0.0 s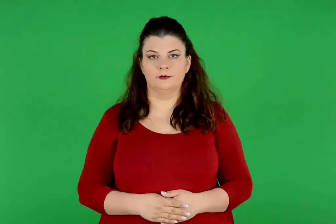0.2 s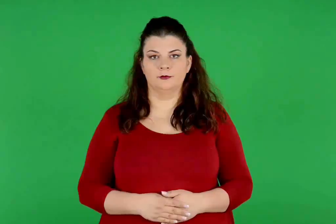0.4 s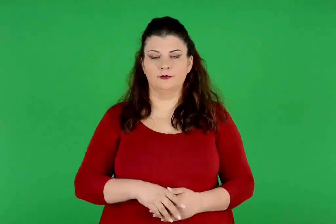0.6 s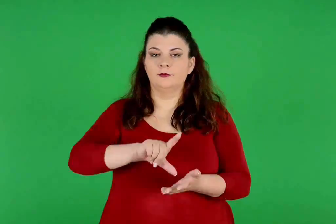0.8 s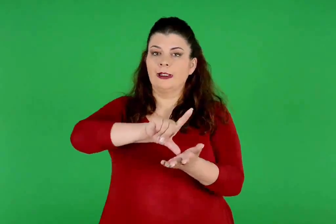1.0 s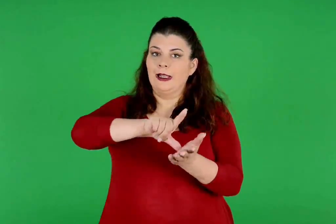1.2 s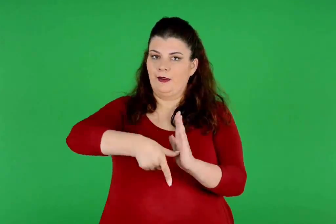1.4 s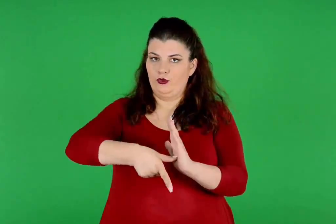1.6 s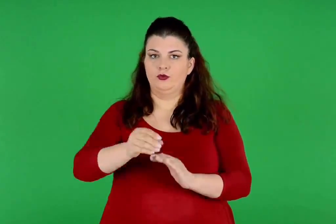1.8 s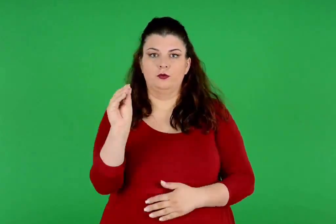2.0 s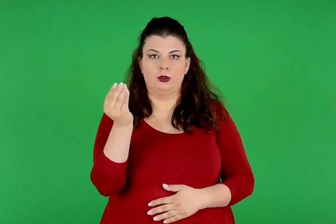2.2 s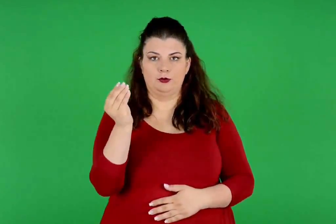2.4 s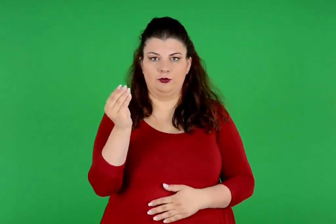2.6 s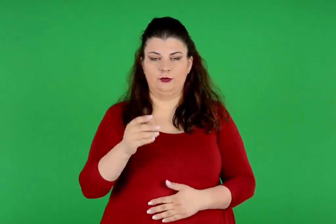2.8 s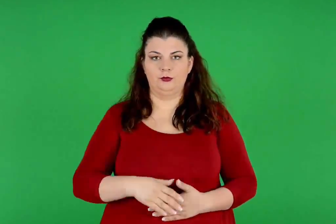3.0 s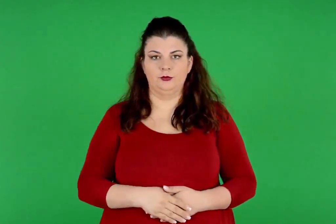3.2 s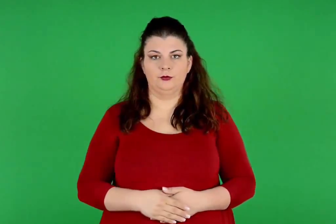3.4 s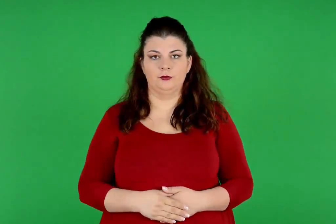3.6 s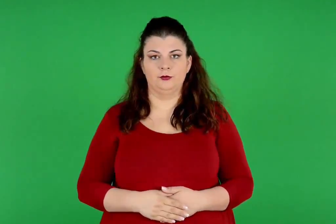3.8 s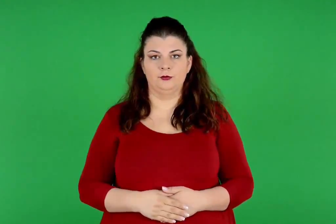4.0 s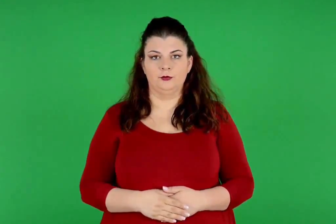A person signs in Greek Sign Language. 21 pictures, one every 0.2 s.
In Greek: ο κυκλαδικός πολιτισμός
